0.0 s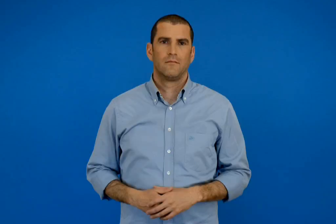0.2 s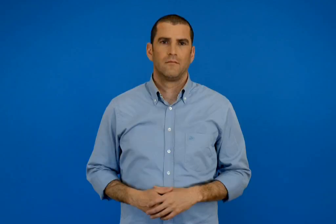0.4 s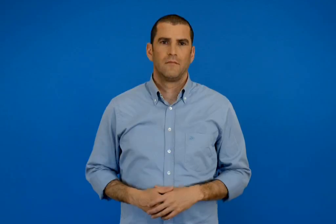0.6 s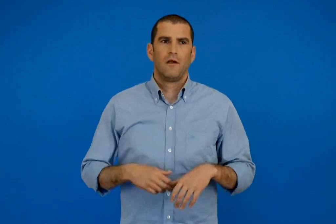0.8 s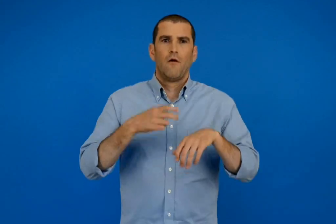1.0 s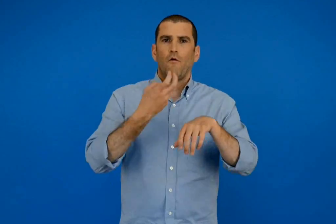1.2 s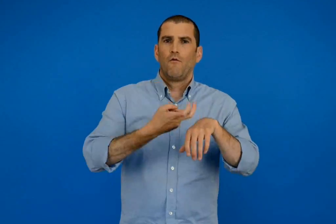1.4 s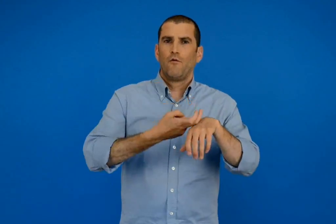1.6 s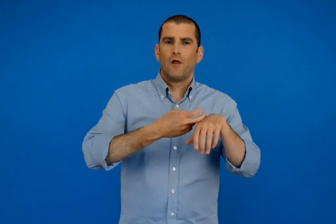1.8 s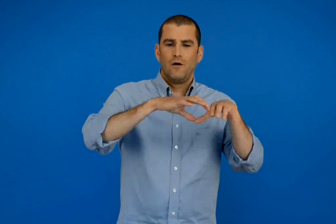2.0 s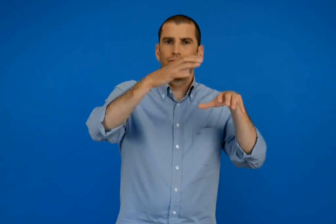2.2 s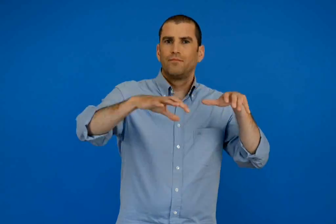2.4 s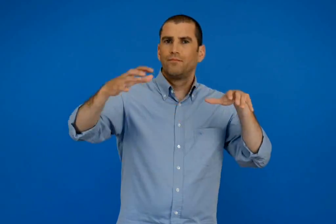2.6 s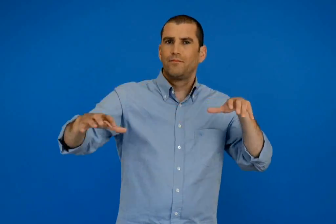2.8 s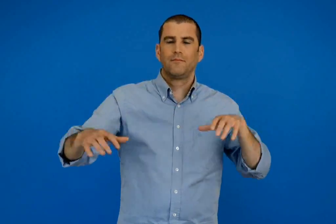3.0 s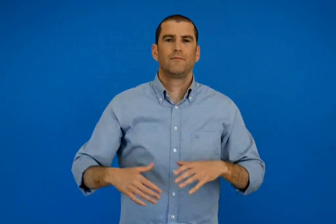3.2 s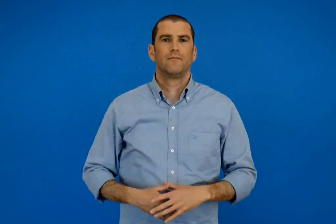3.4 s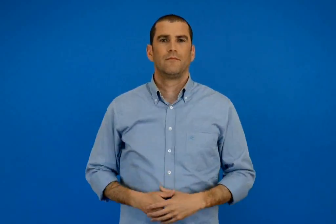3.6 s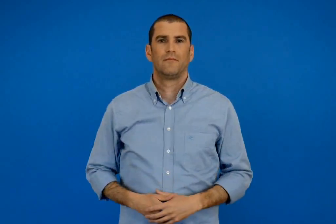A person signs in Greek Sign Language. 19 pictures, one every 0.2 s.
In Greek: βουνά
